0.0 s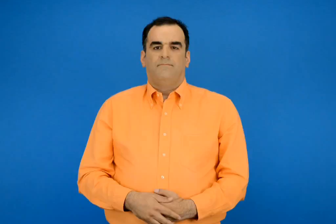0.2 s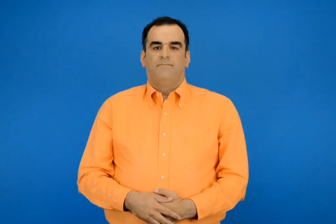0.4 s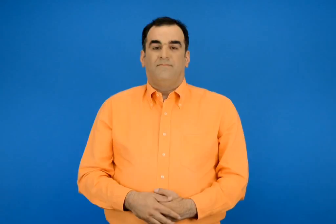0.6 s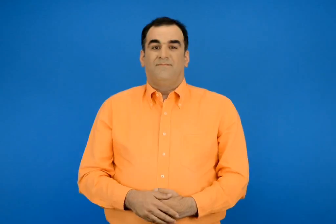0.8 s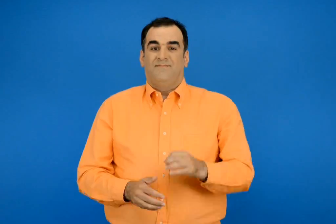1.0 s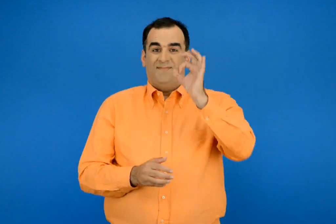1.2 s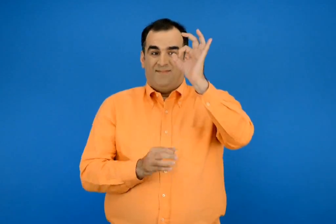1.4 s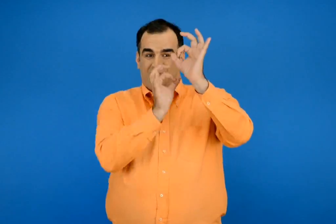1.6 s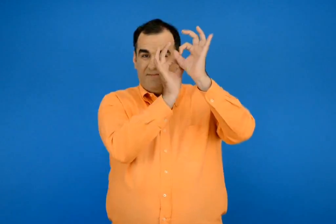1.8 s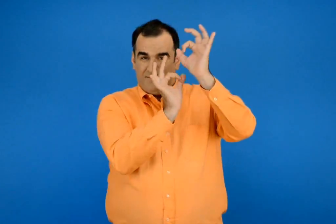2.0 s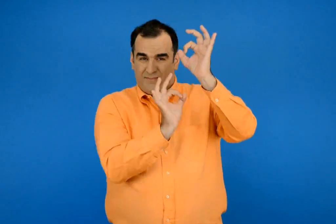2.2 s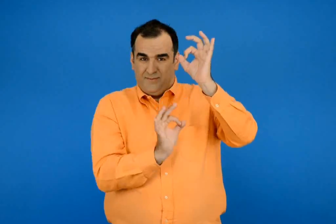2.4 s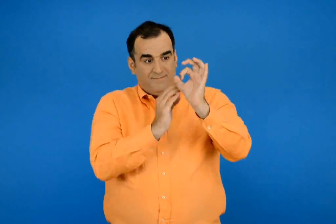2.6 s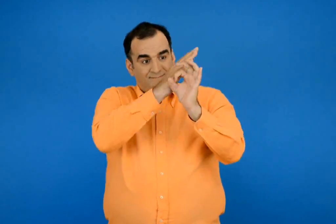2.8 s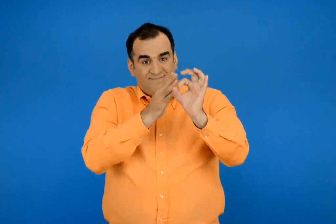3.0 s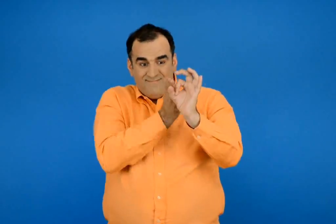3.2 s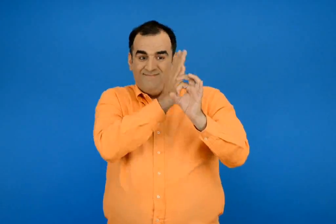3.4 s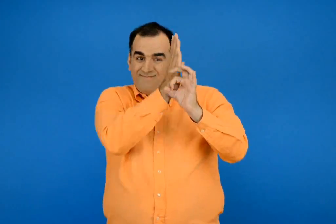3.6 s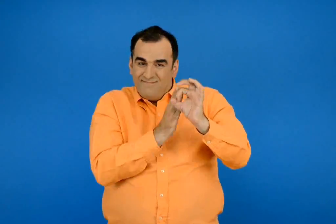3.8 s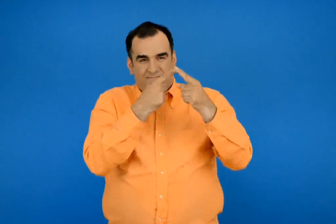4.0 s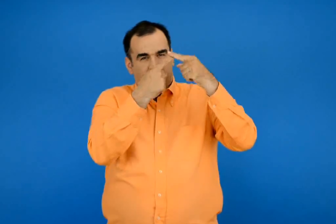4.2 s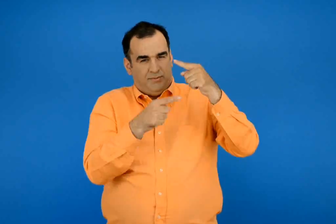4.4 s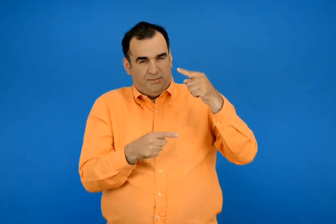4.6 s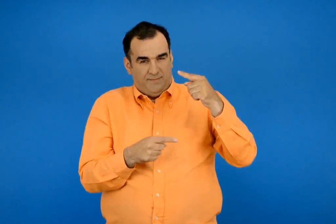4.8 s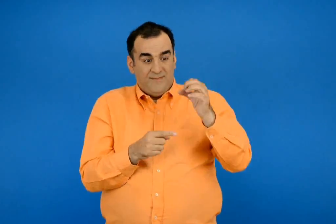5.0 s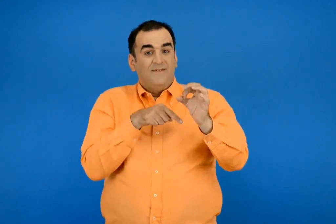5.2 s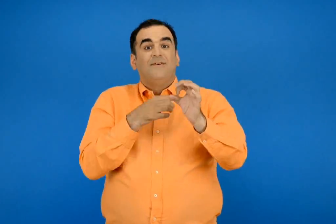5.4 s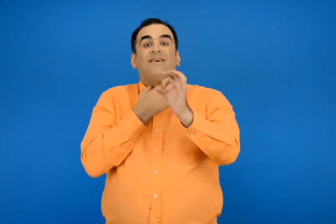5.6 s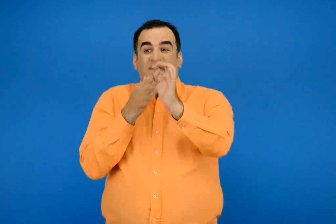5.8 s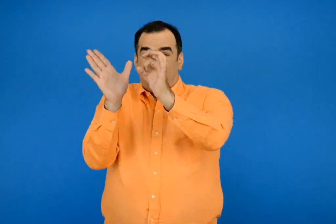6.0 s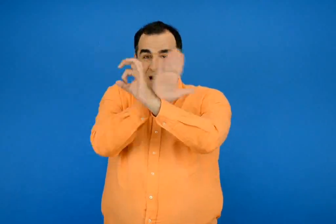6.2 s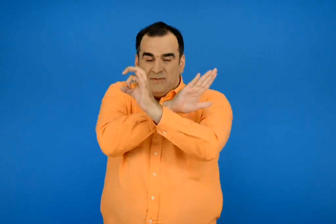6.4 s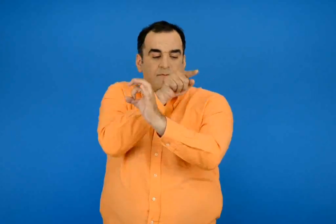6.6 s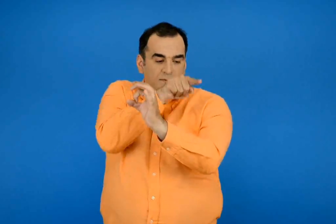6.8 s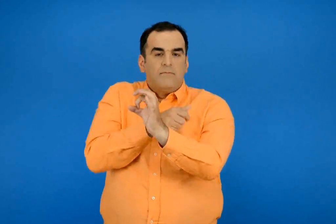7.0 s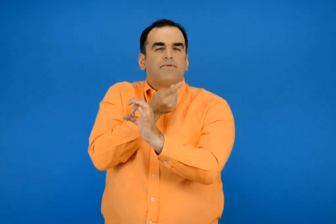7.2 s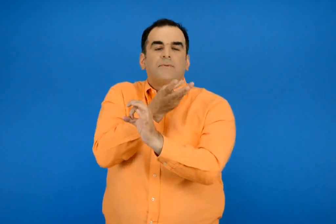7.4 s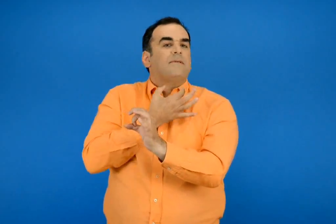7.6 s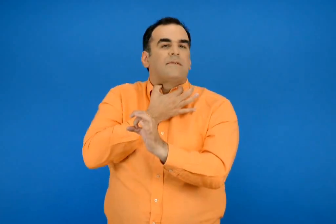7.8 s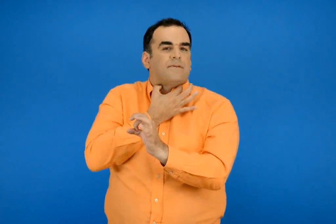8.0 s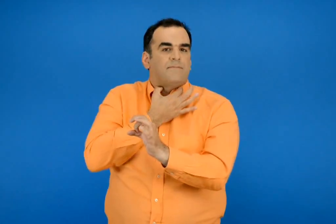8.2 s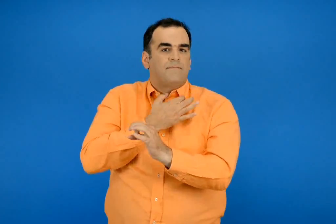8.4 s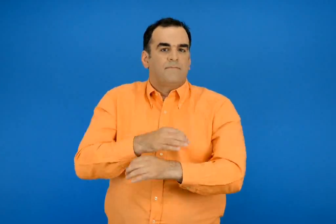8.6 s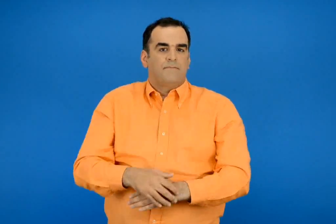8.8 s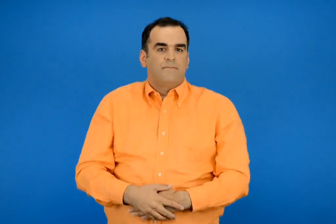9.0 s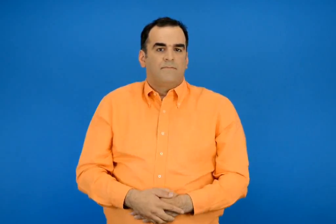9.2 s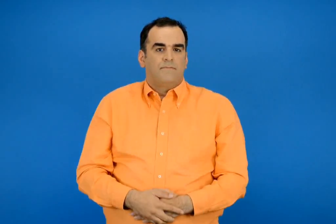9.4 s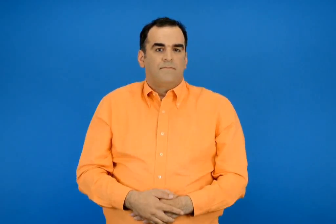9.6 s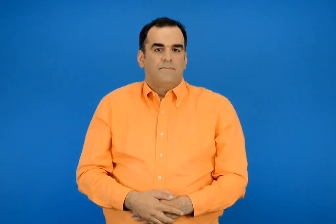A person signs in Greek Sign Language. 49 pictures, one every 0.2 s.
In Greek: ποσά από τα παρακάτω σχήματα χρειαζόμαστε για να καλύψουμε τις επιφάνειες ;
